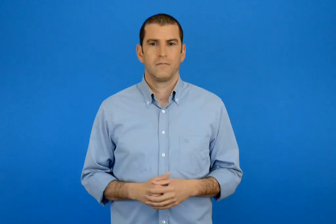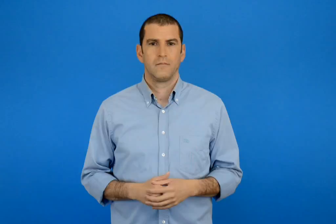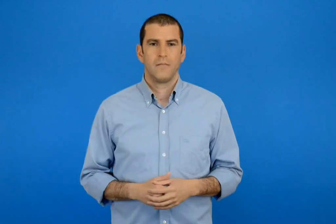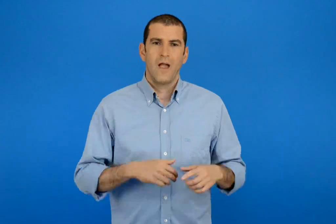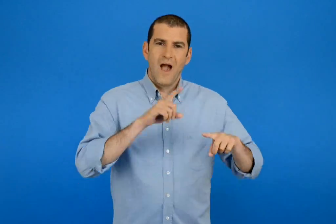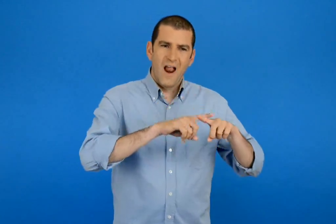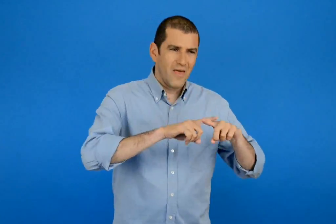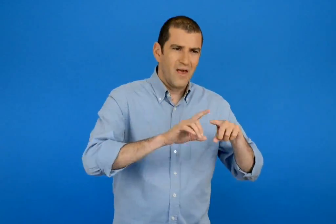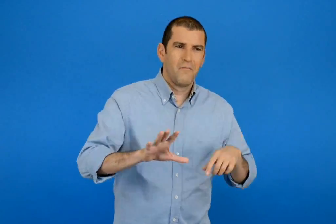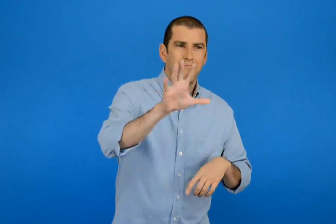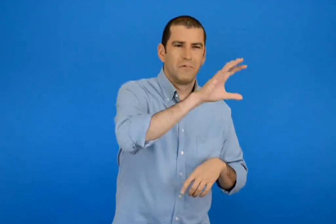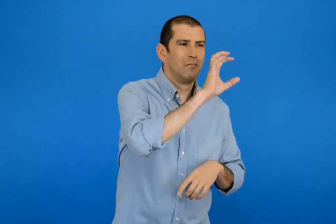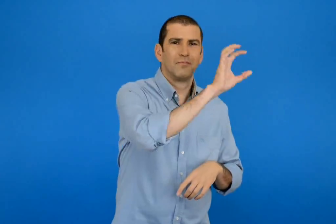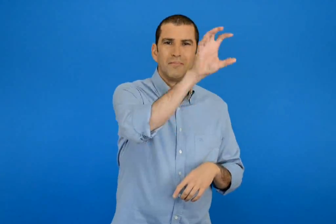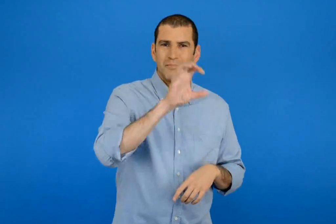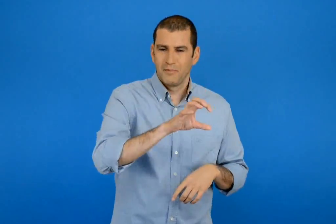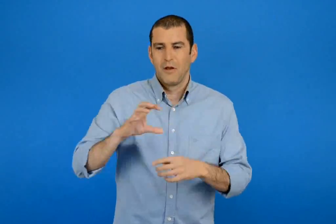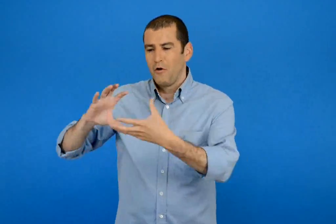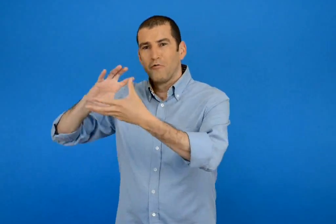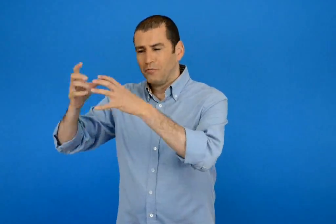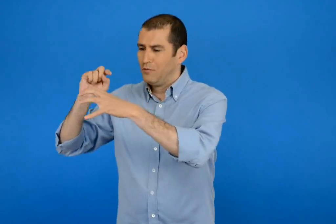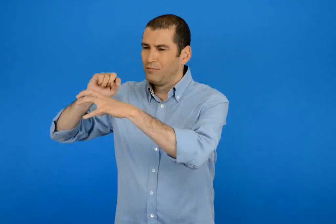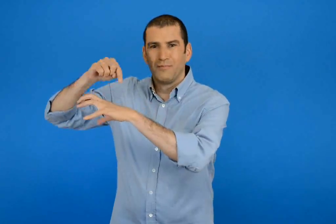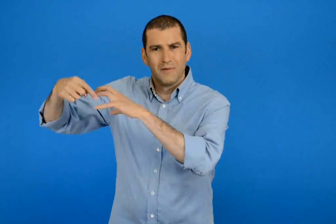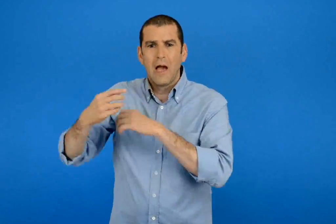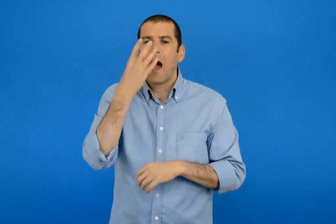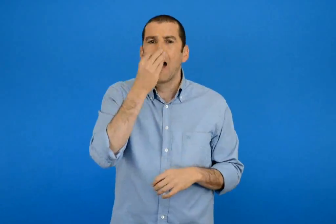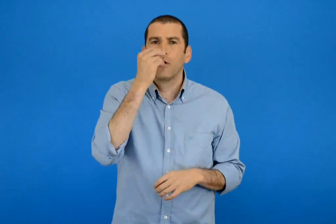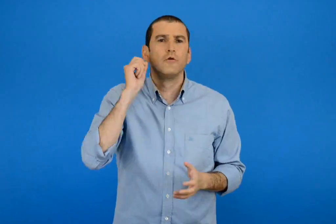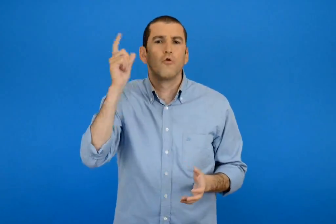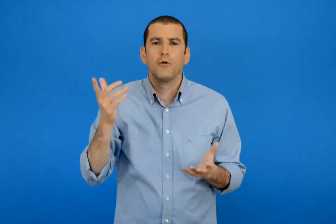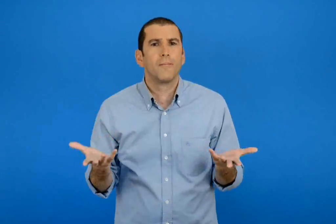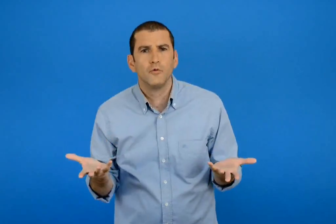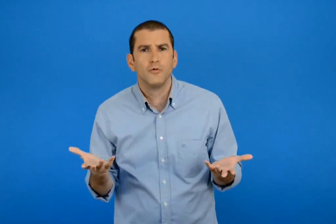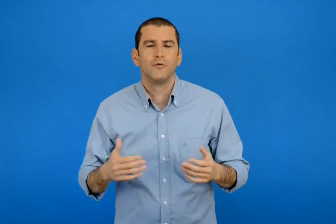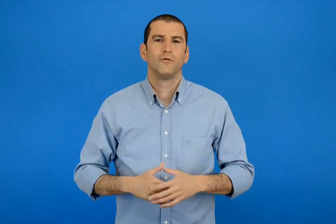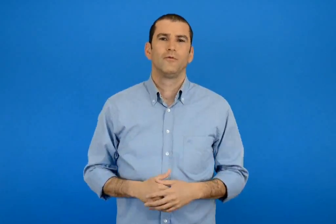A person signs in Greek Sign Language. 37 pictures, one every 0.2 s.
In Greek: πως γιορτάζουν τις απόκριες σε διαφορά μέρη της ελλάδας και σε αλλά μέρη της γης ;
